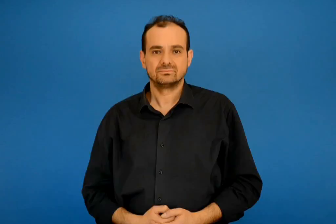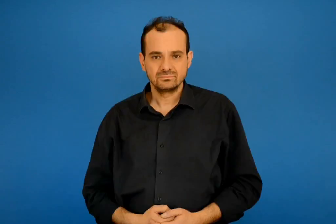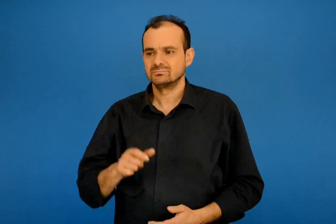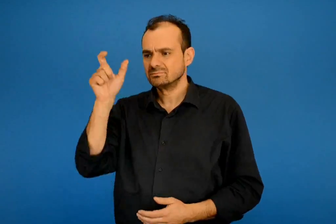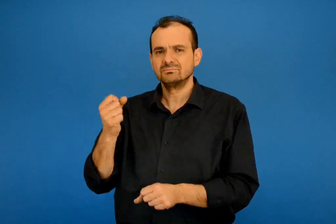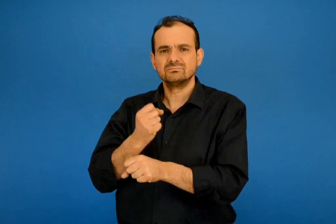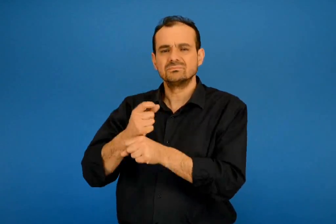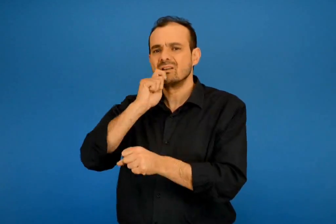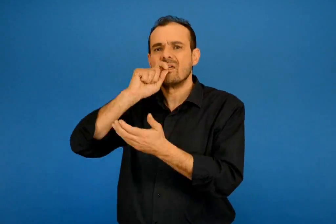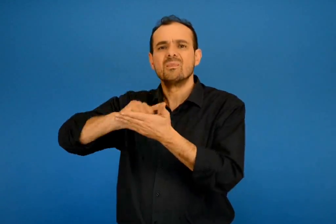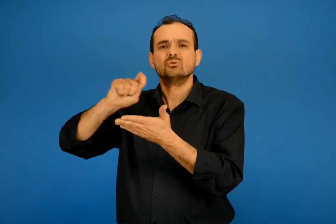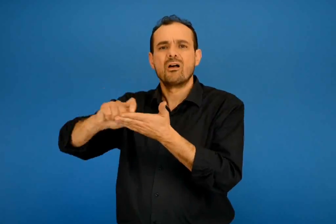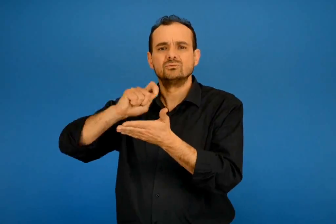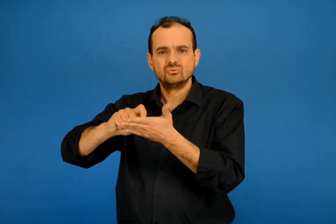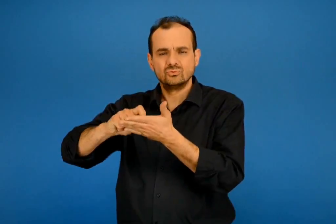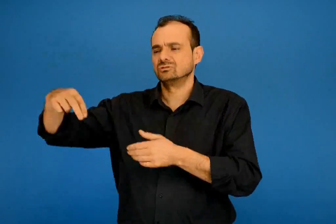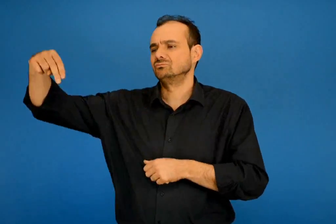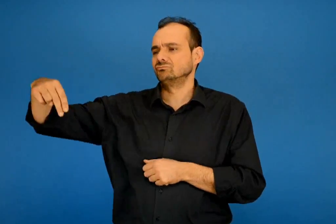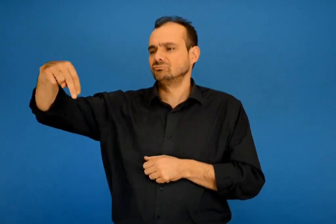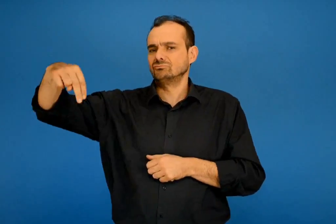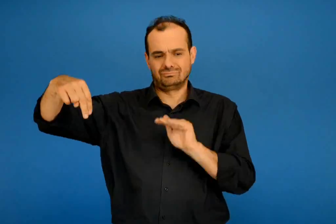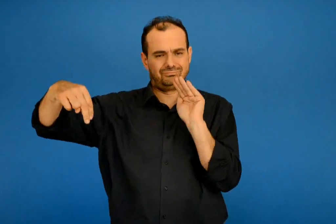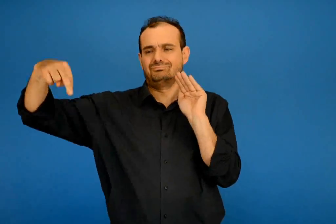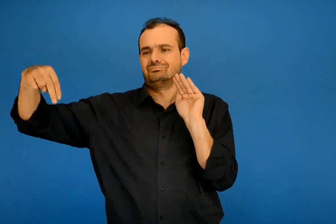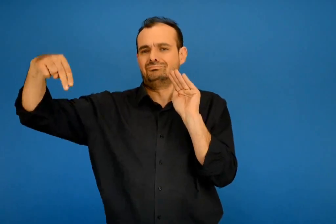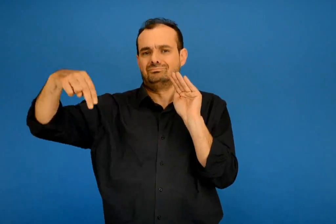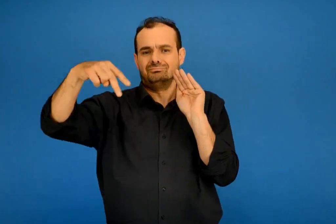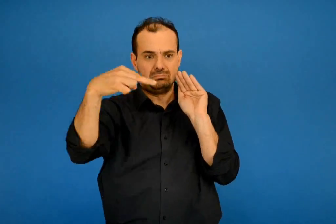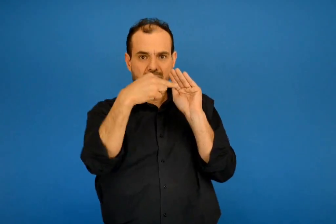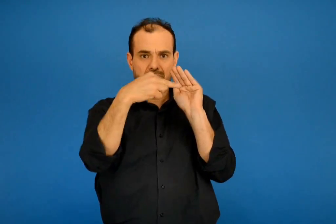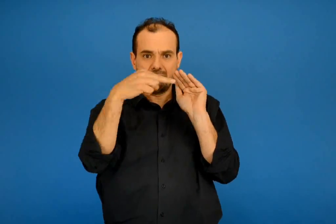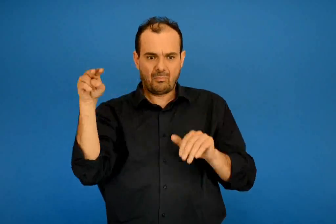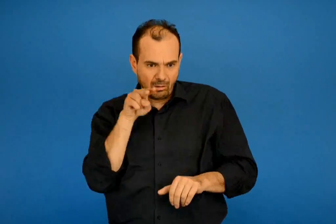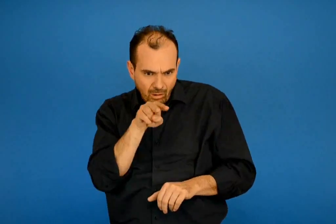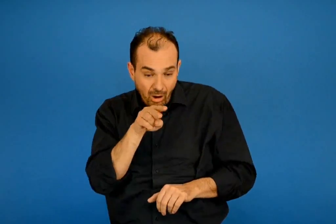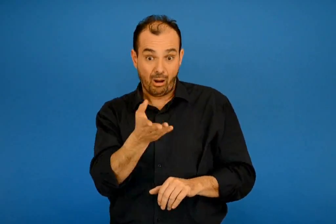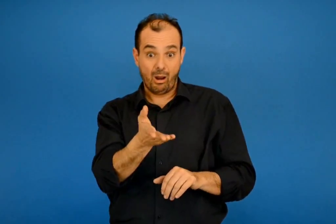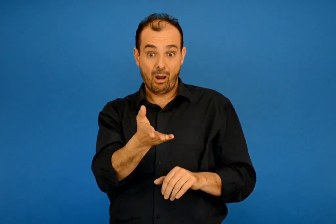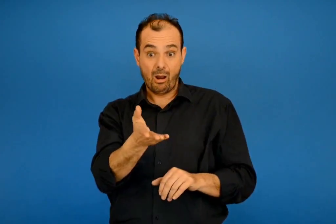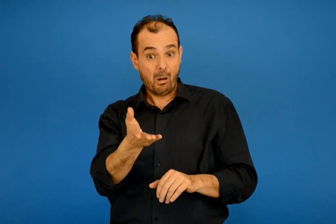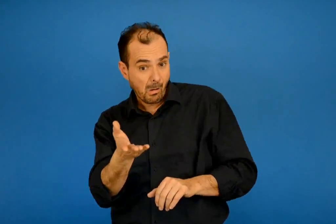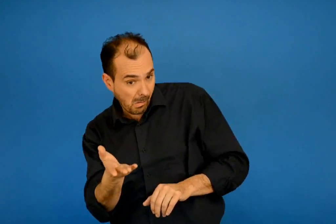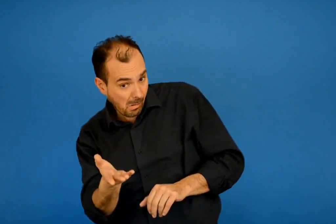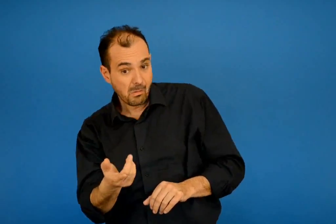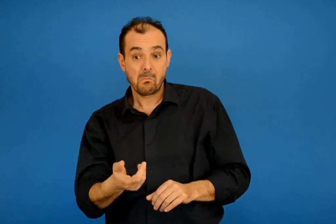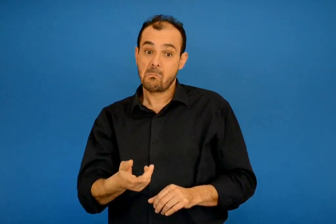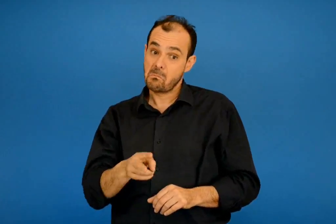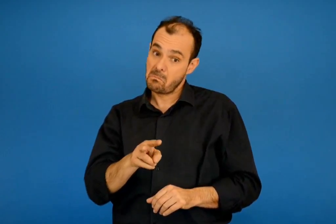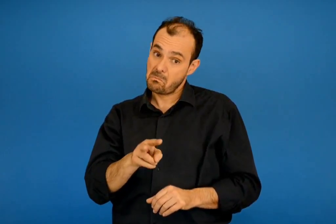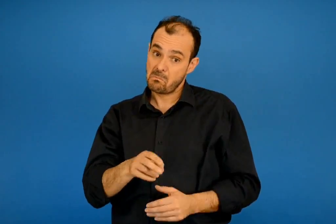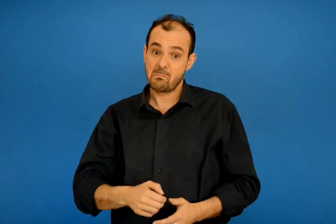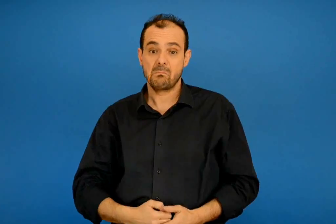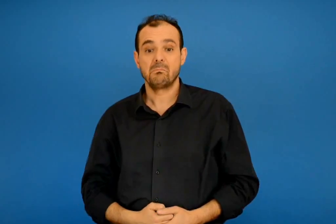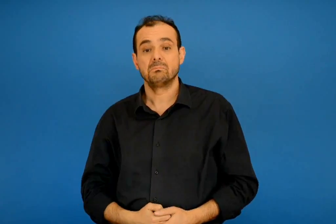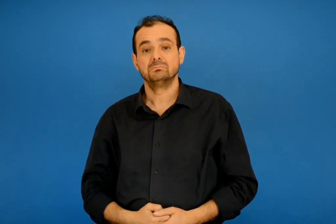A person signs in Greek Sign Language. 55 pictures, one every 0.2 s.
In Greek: ένας δημοσιογράφος που πέρασε από διπλά του καθώς πήγαινε στη δουλειά του στάθηκε και το κοίταξε καλά καλά
